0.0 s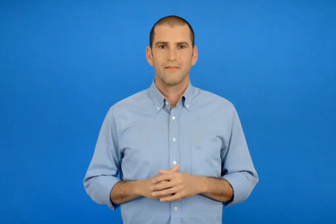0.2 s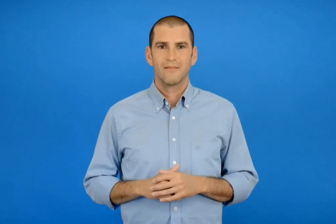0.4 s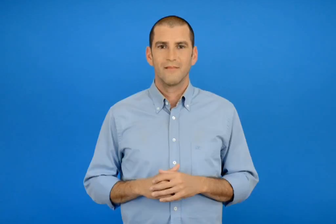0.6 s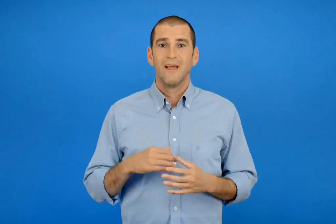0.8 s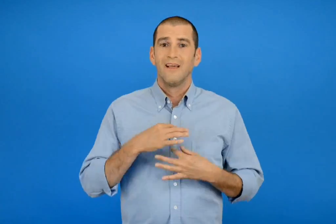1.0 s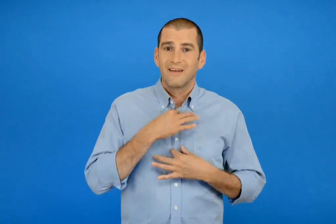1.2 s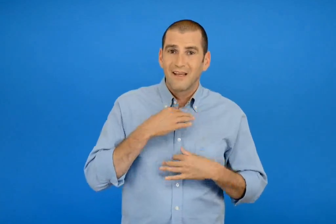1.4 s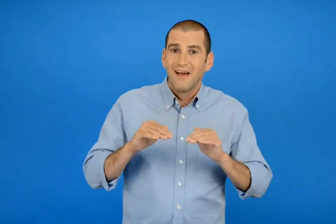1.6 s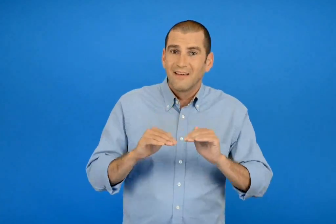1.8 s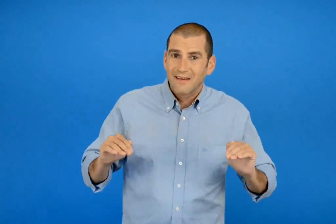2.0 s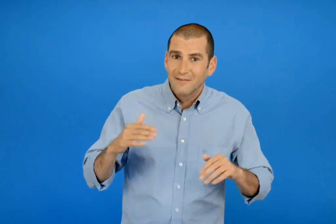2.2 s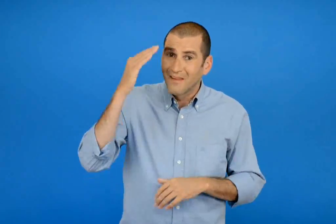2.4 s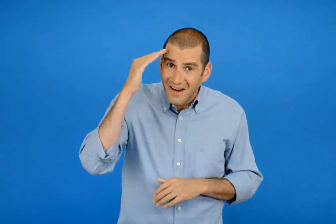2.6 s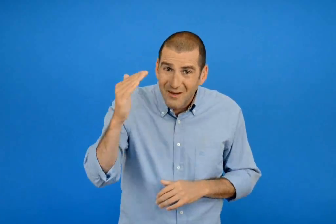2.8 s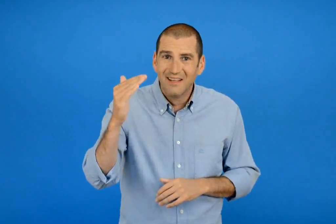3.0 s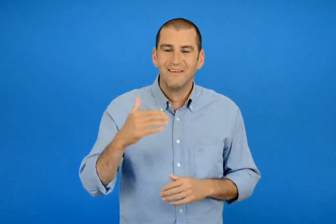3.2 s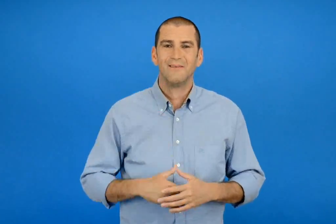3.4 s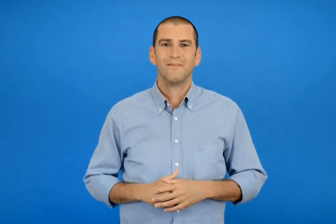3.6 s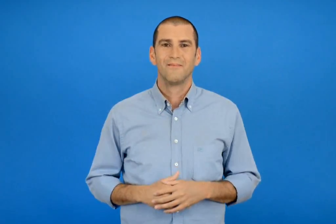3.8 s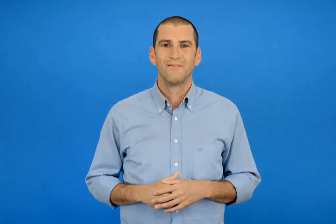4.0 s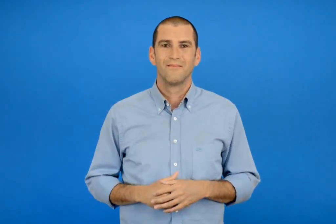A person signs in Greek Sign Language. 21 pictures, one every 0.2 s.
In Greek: καλημέρα κυριά ειρήνη
